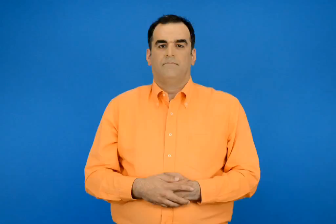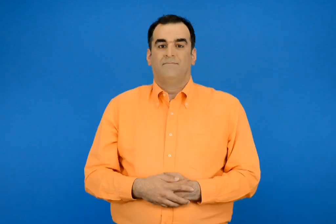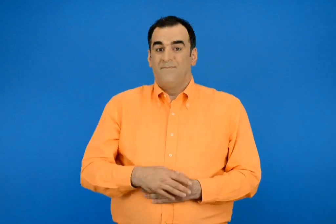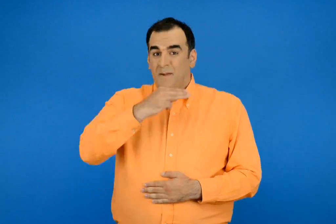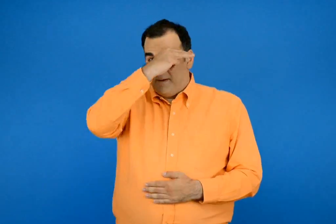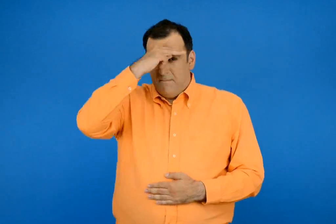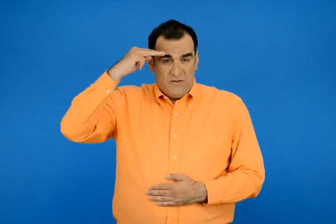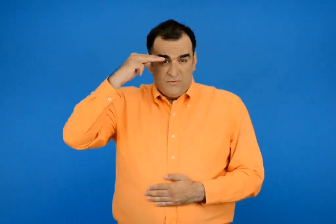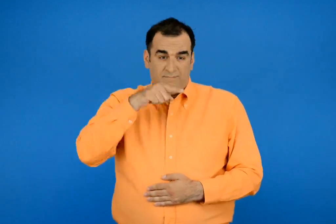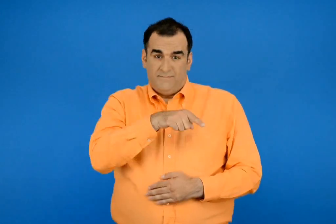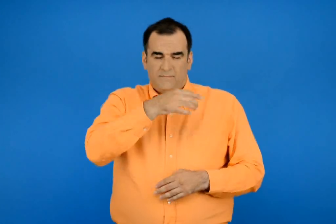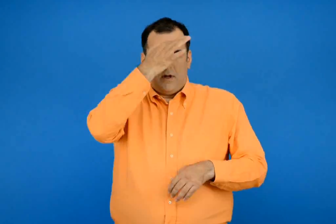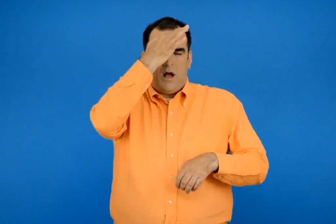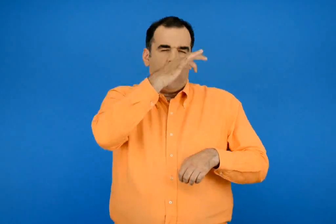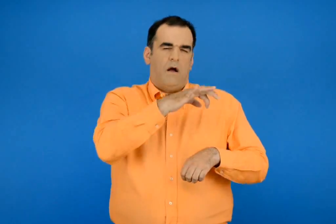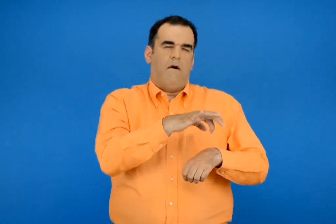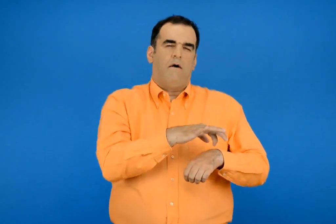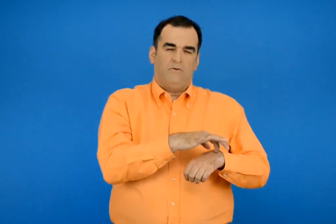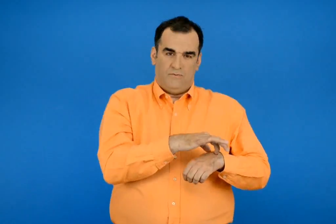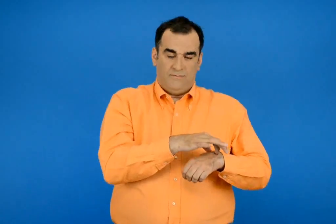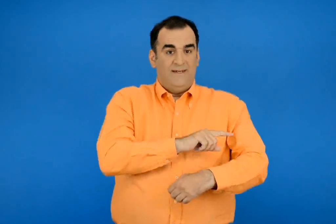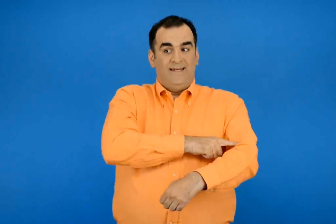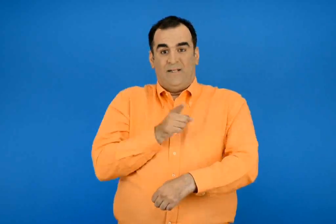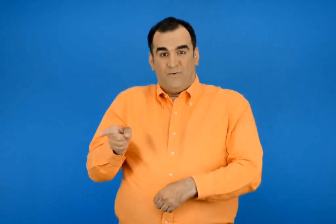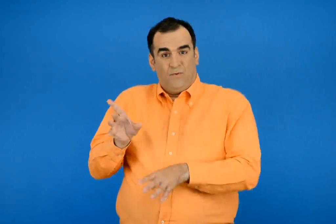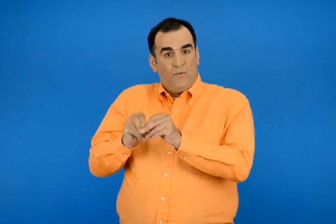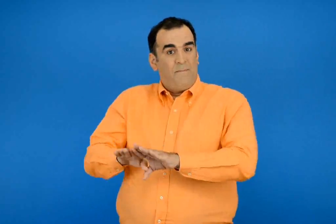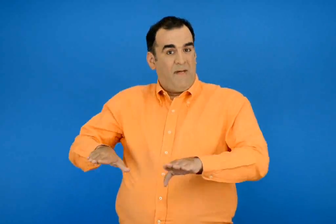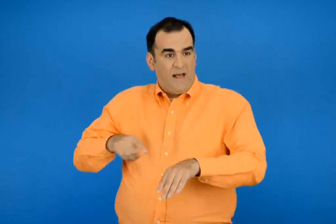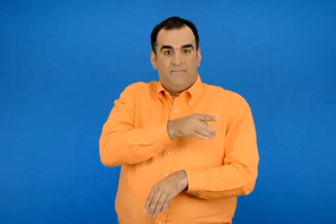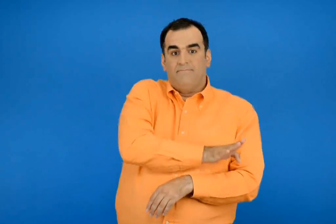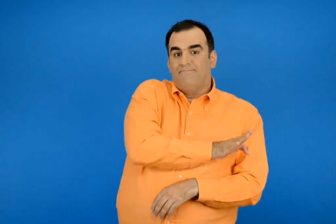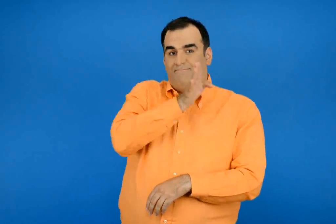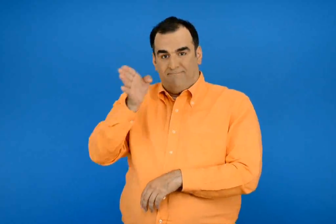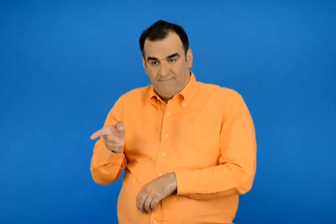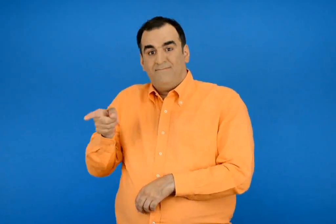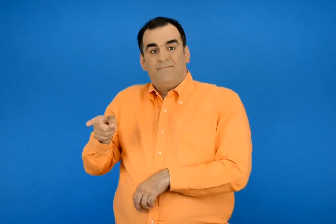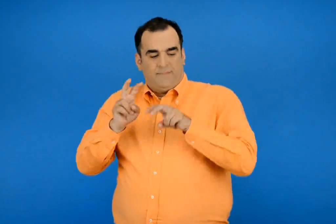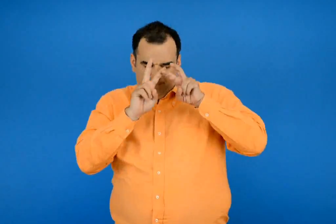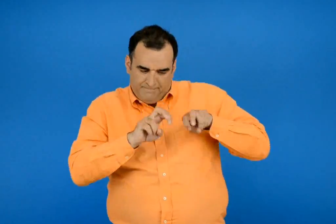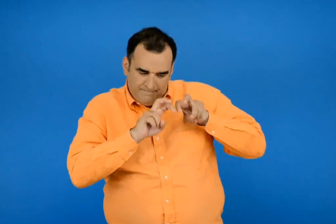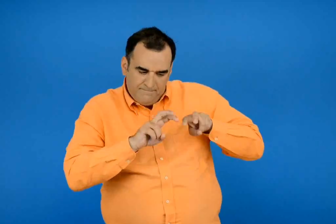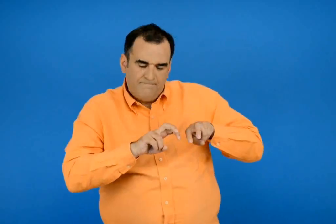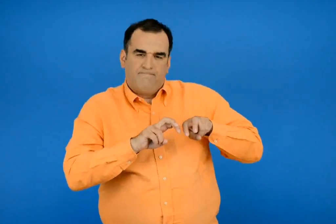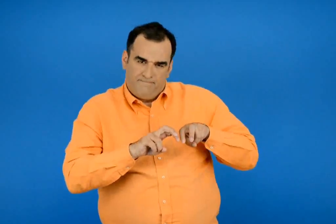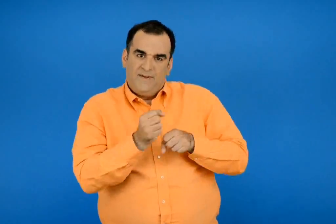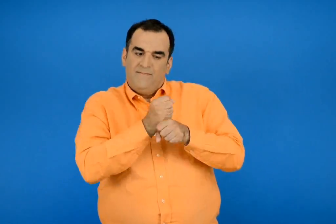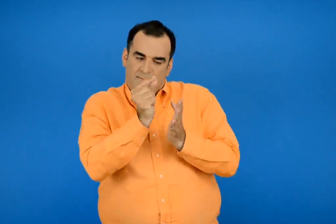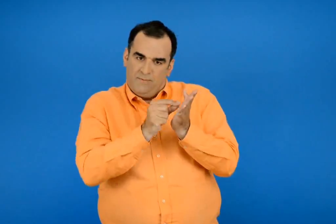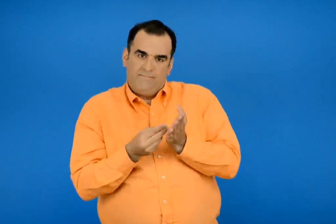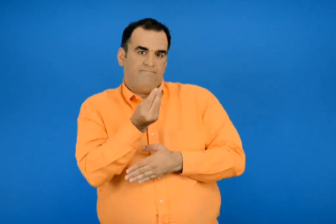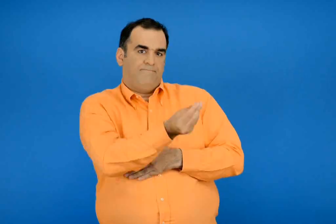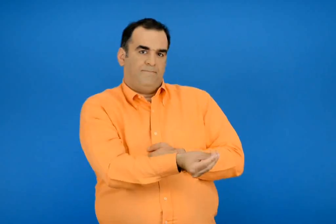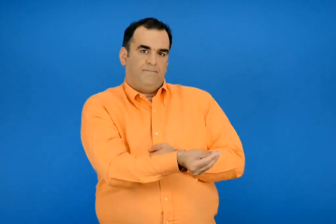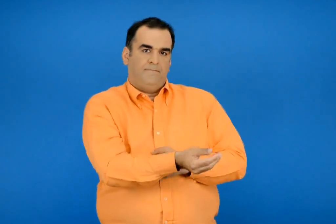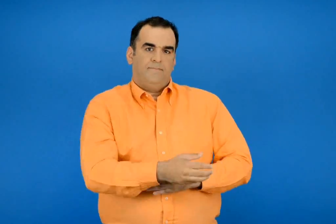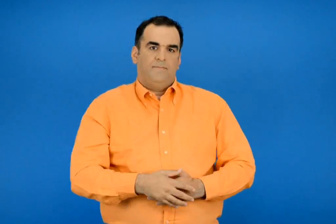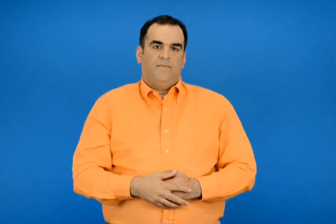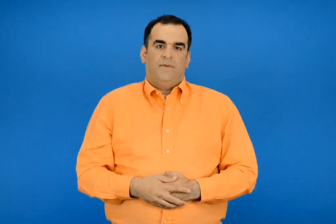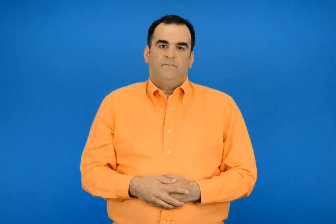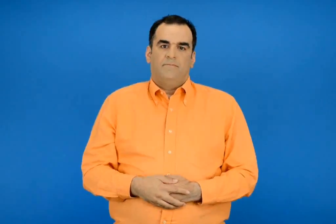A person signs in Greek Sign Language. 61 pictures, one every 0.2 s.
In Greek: ο μίλτος είναι άρρωστος πήγε στον παιδίατρο εκείνος αφού τον εξέτασε του έδωσε αυτήν τη συνταγή
